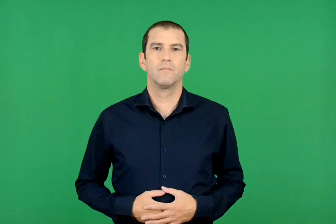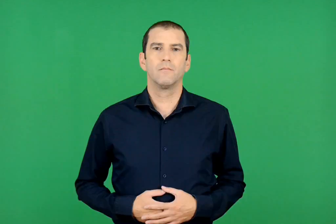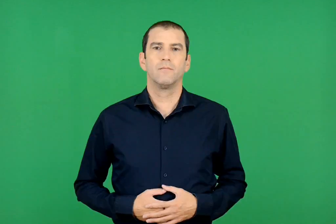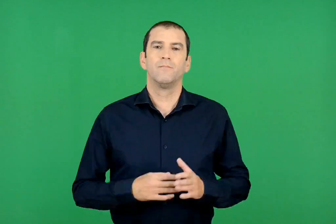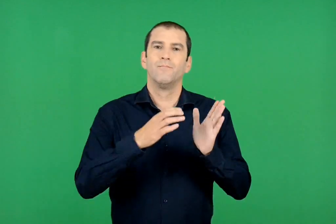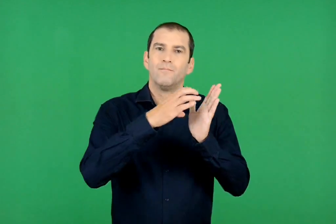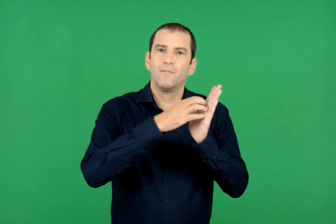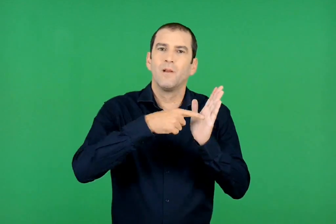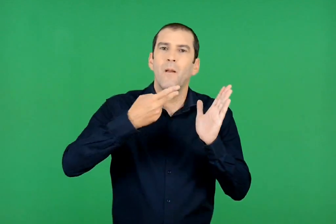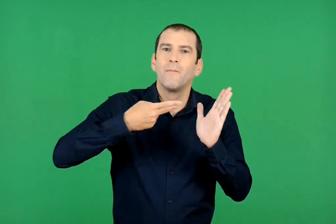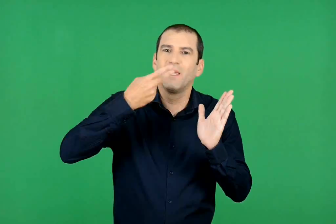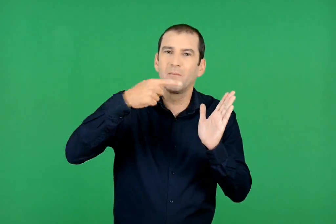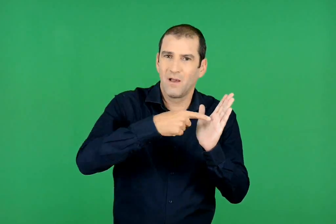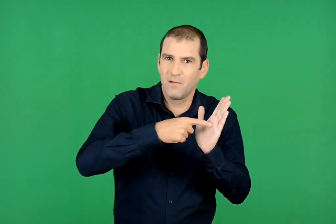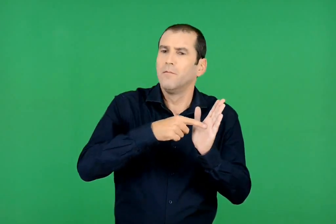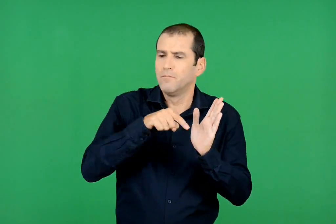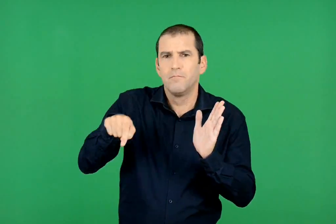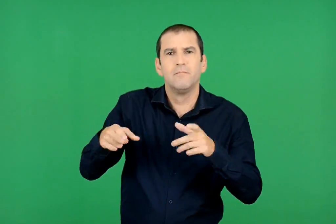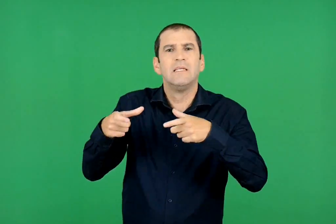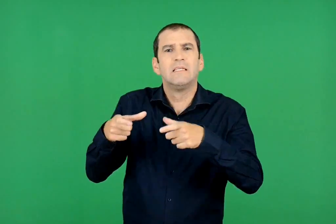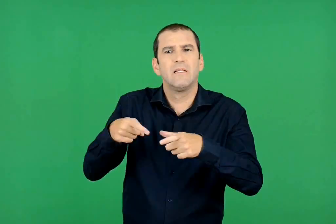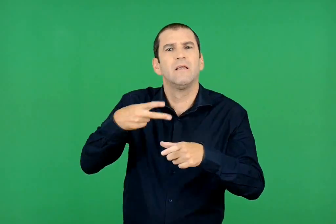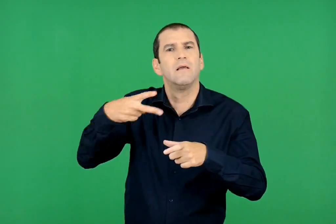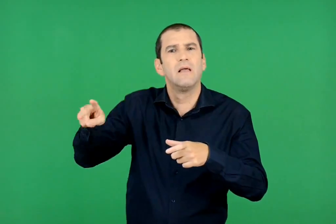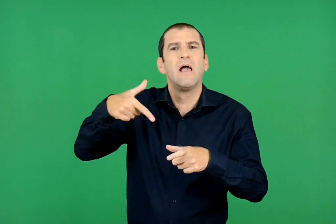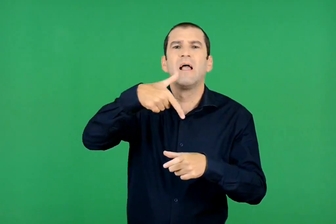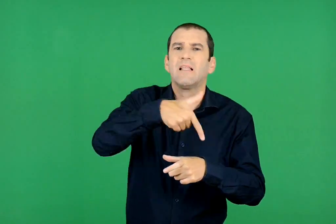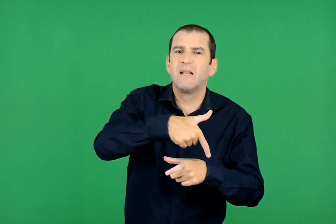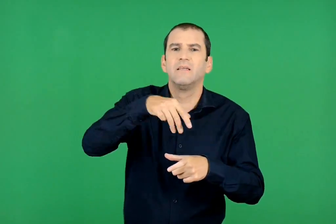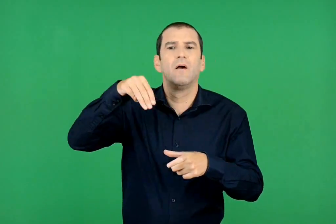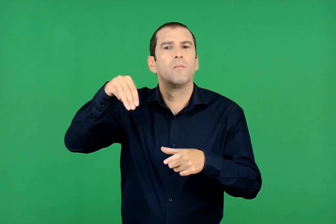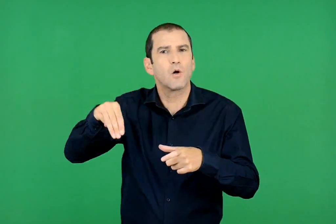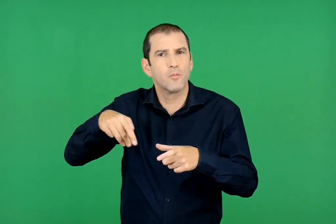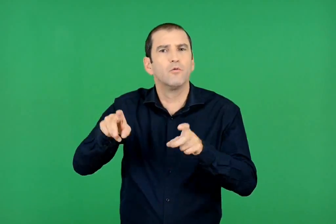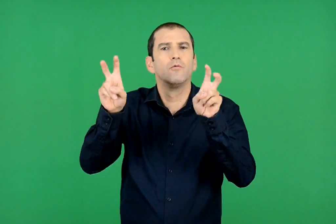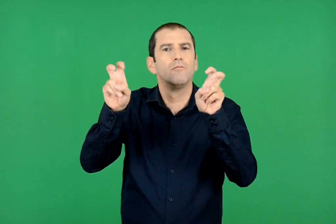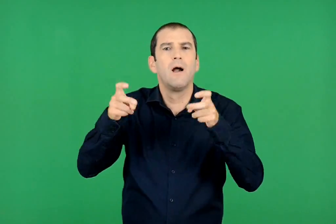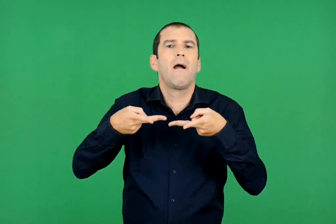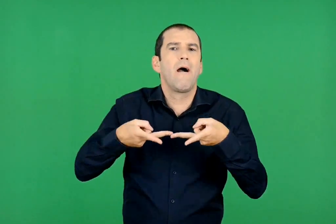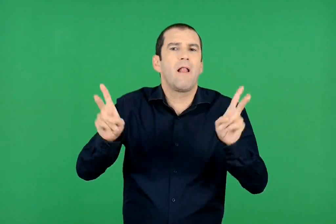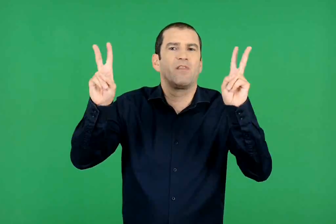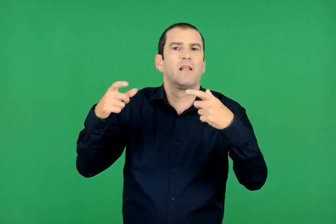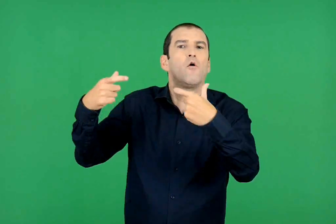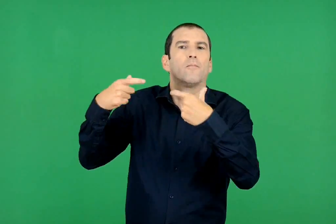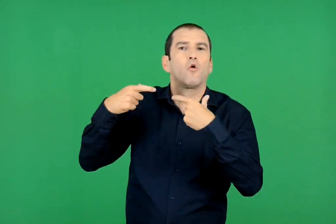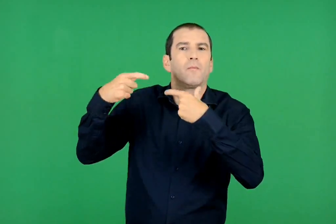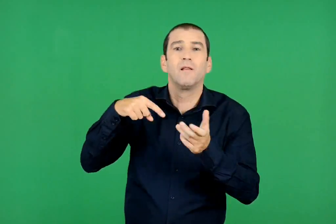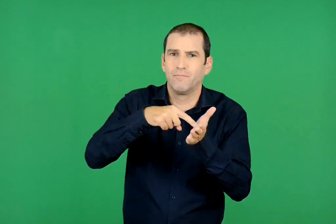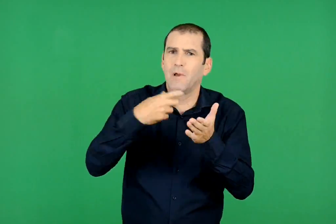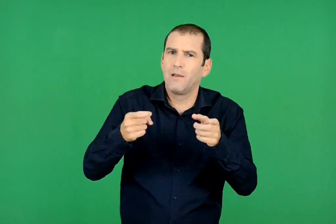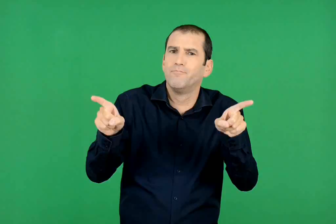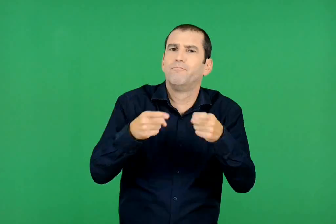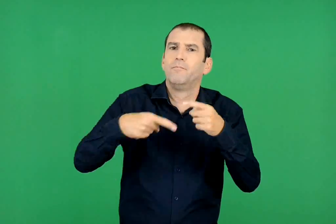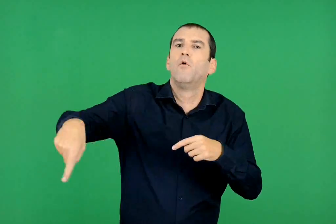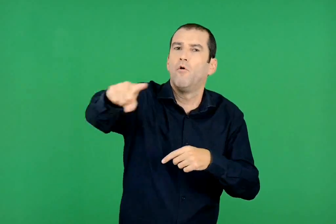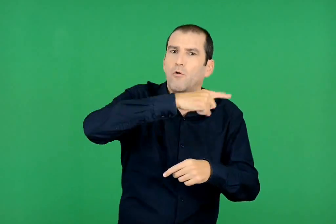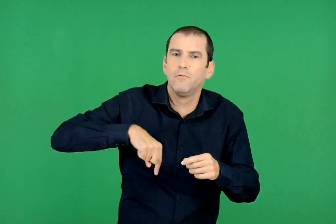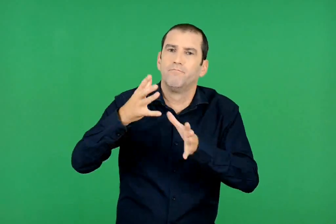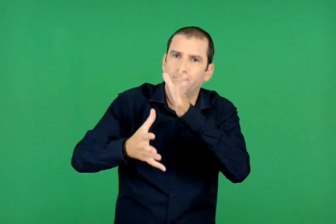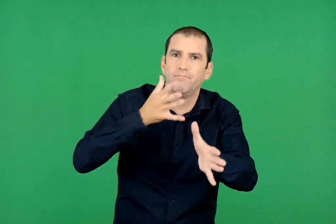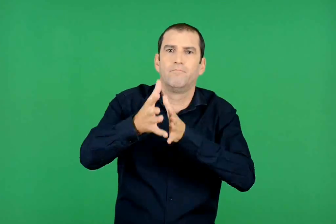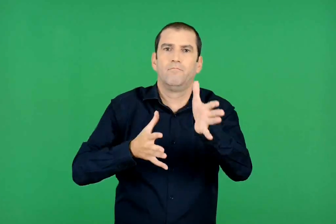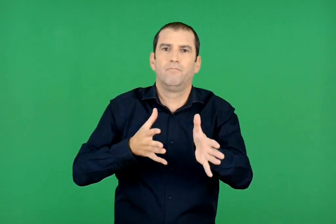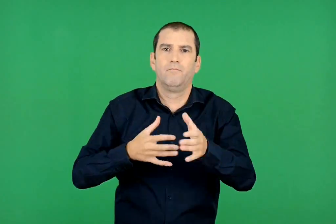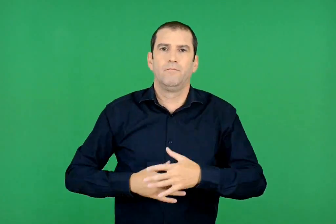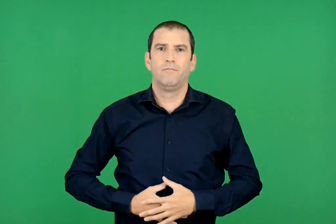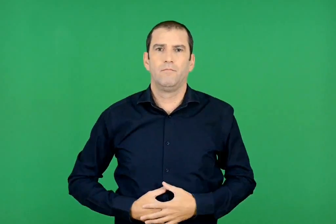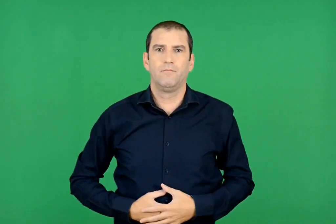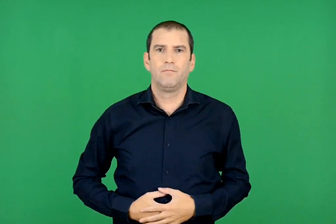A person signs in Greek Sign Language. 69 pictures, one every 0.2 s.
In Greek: ακούμε όλοι μαζί μελοποιημένο το ποίημα στον δίσκο του γιάννη μαρκόπουλου ελεύθεροι πολιορκημένοι και το τραγουδάμε
